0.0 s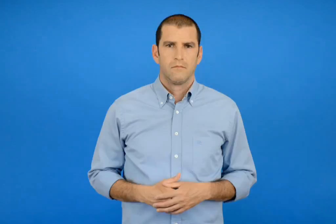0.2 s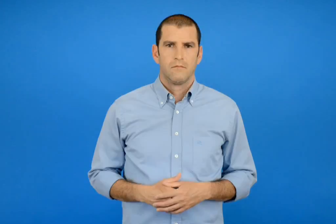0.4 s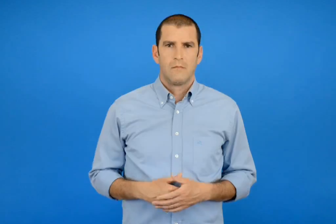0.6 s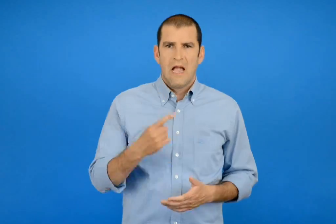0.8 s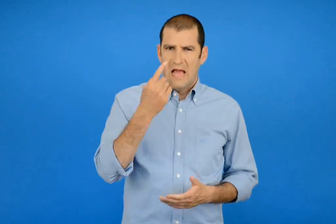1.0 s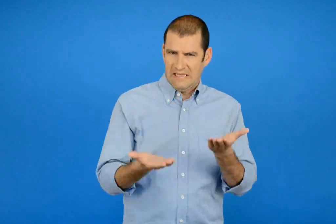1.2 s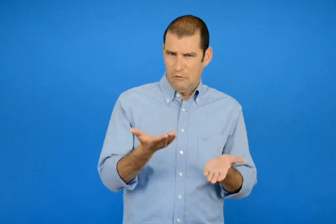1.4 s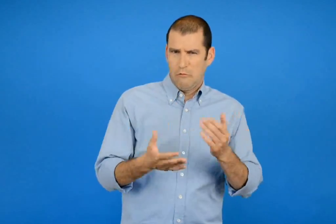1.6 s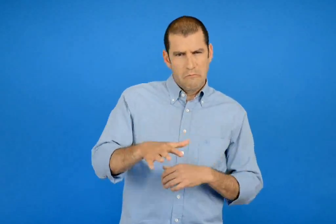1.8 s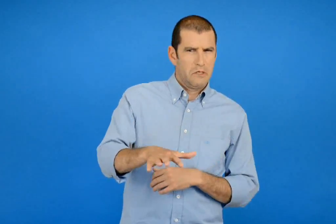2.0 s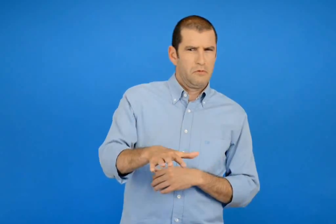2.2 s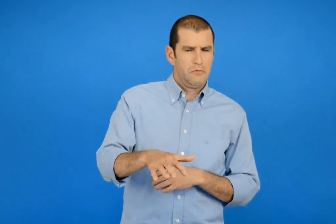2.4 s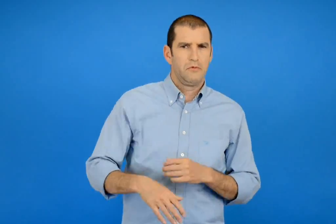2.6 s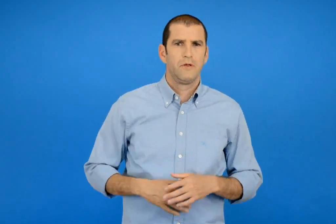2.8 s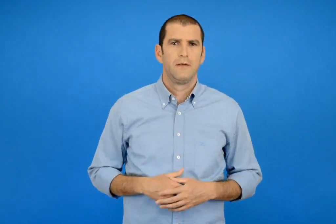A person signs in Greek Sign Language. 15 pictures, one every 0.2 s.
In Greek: περίπου 1 κιλό ;
